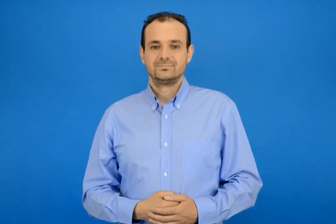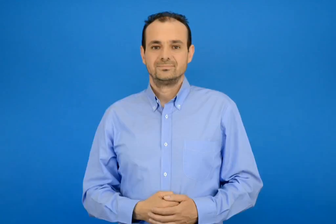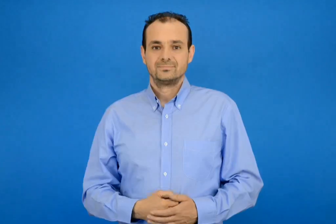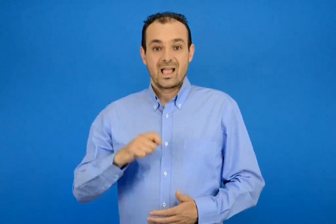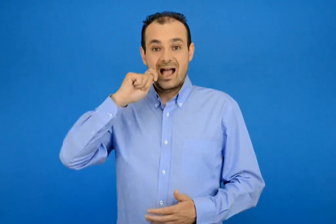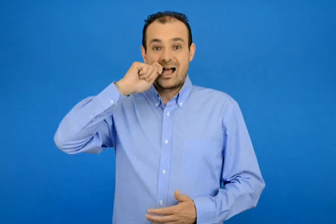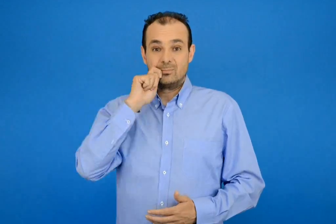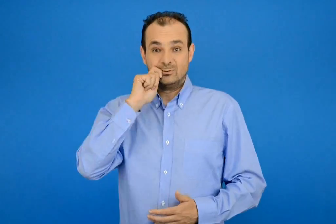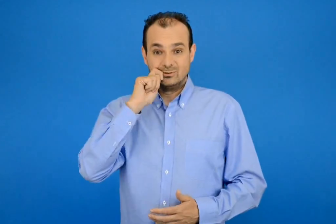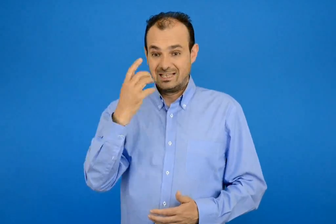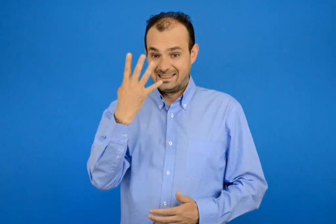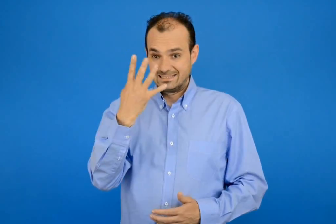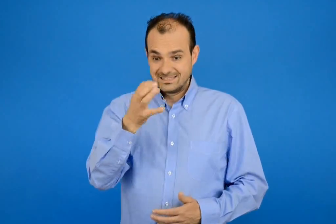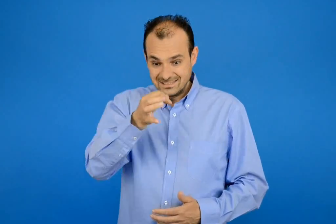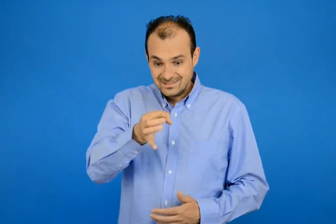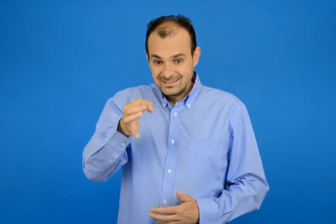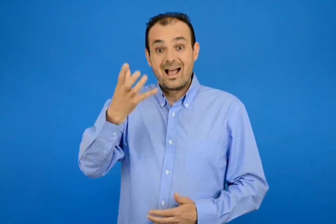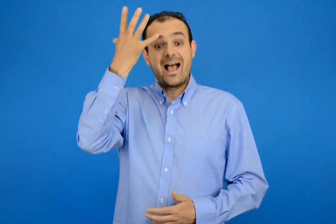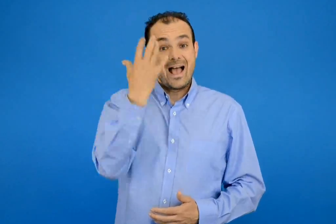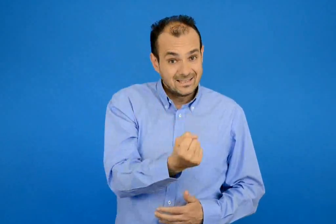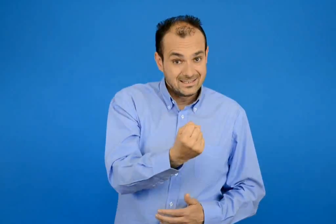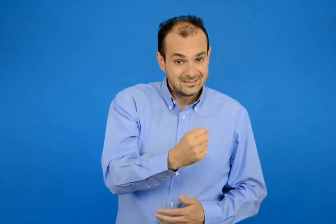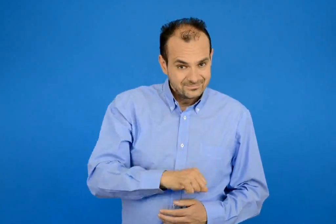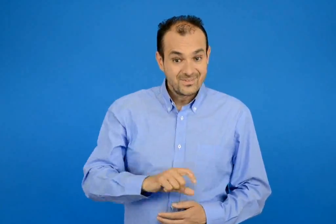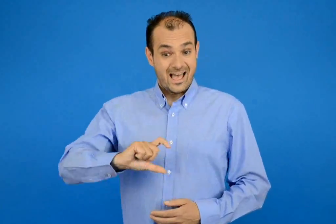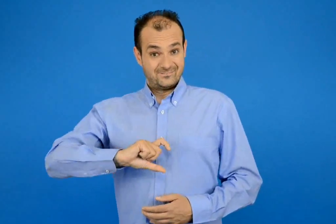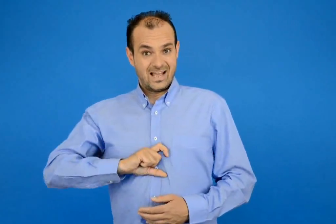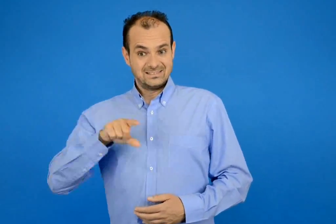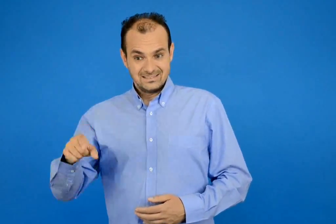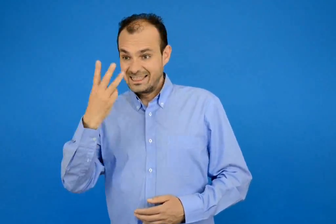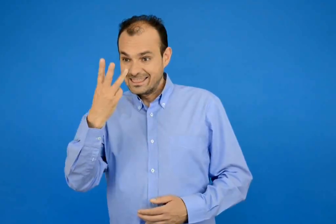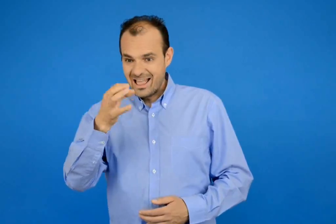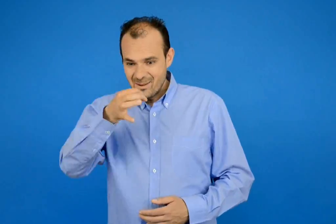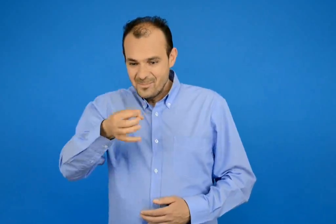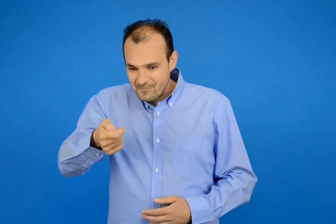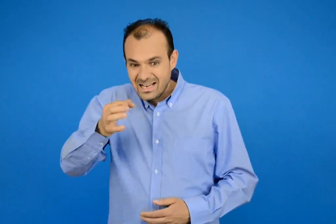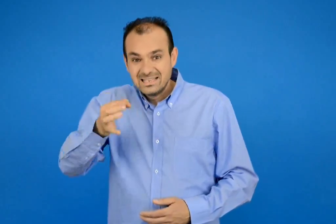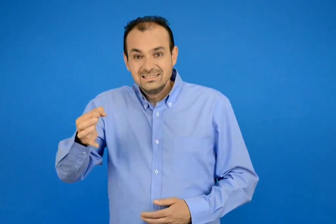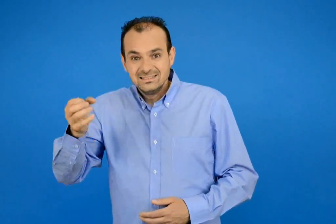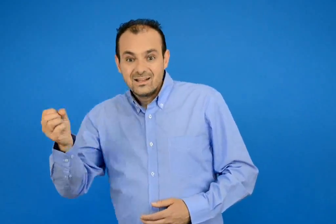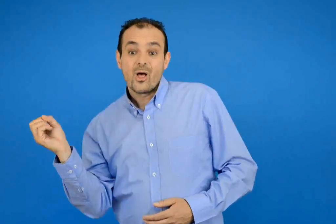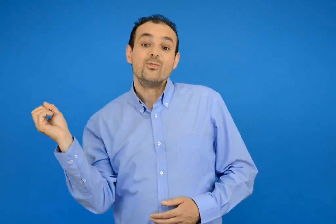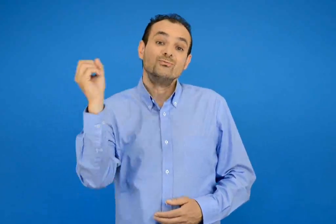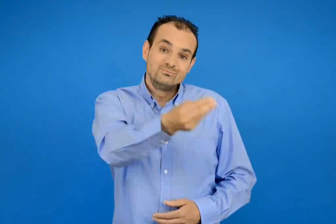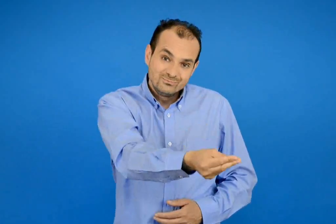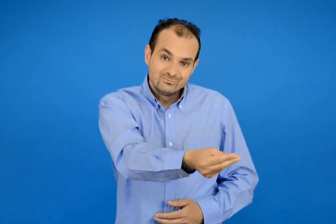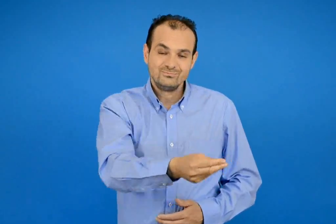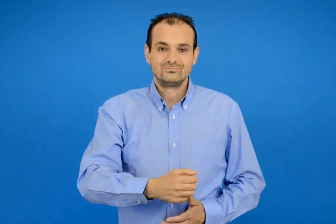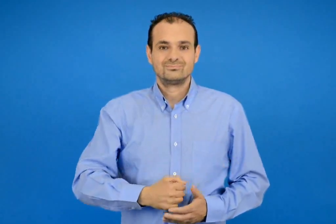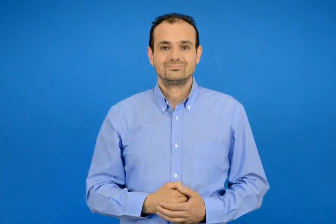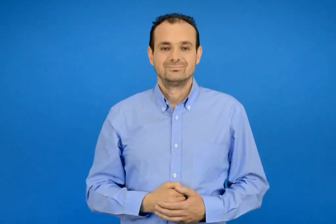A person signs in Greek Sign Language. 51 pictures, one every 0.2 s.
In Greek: ο απόστολος έχει 4 μπίλιες ο ενεστ. του χάρισε 3 μπίλιες ακόμα
